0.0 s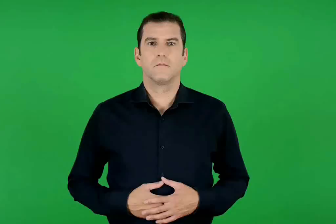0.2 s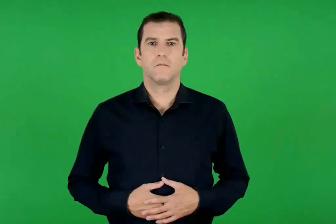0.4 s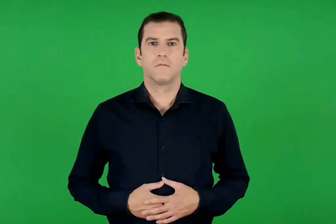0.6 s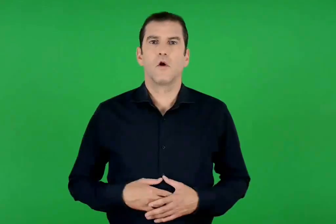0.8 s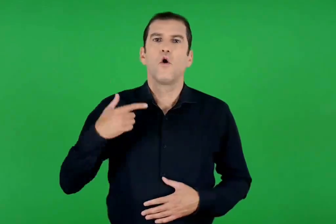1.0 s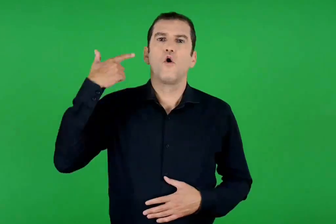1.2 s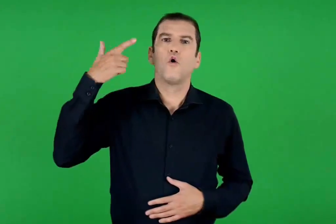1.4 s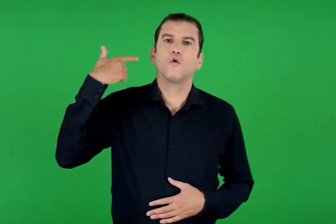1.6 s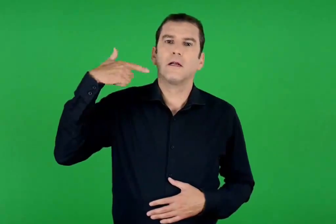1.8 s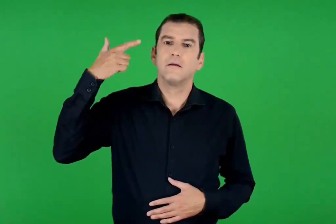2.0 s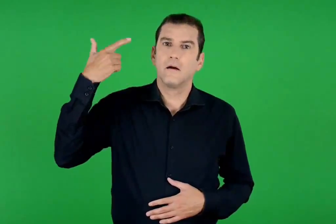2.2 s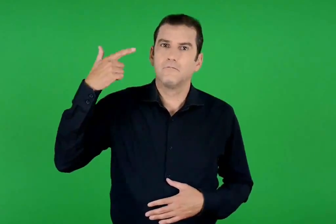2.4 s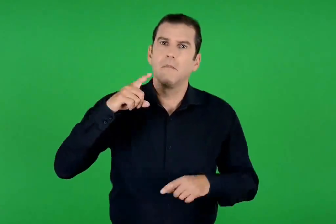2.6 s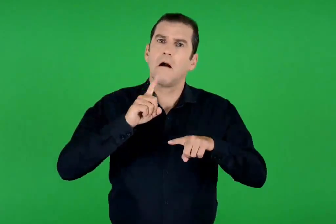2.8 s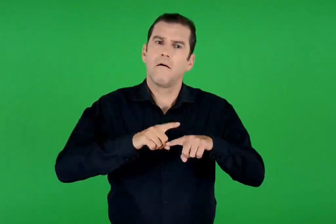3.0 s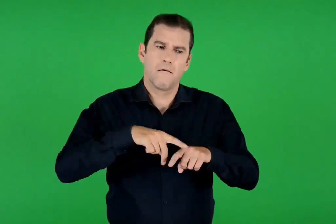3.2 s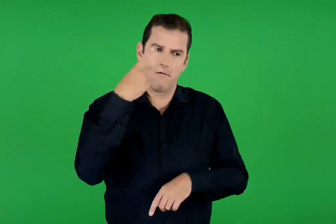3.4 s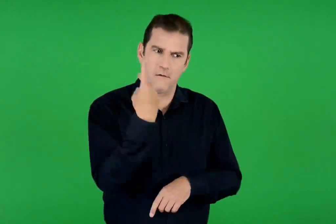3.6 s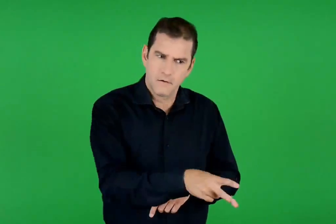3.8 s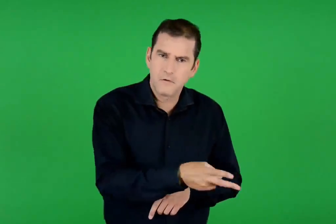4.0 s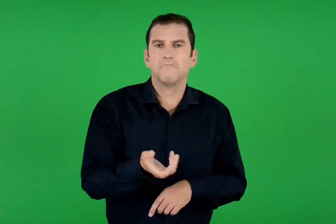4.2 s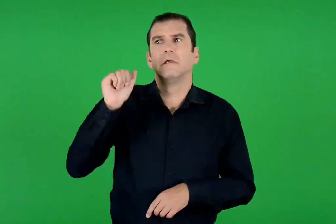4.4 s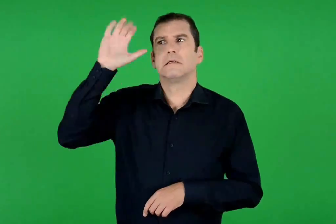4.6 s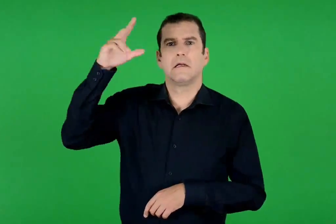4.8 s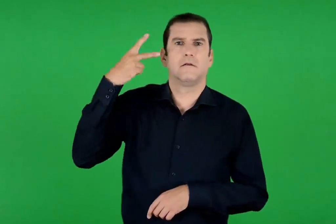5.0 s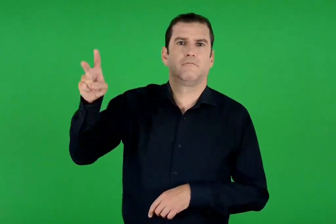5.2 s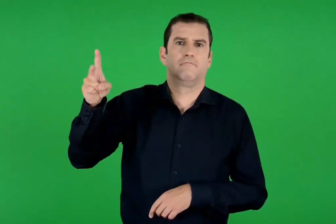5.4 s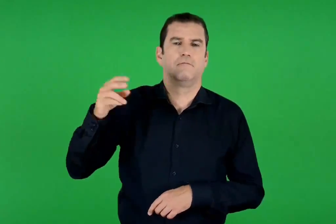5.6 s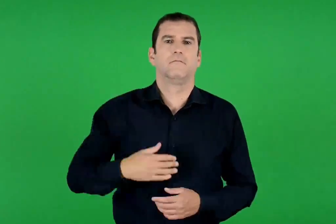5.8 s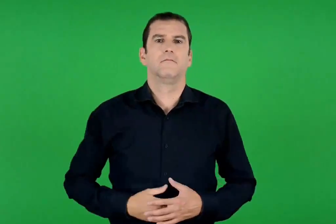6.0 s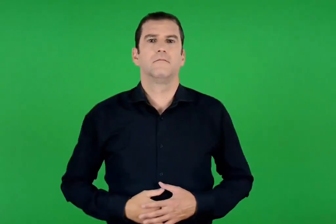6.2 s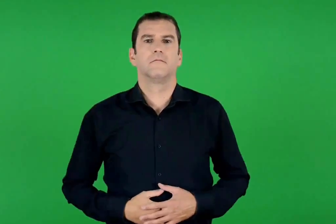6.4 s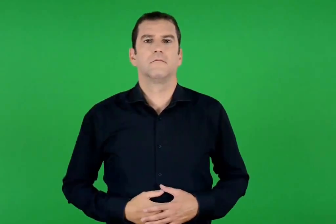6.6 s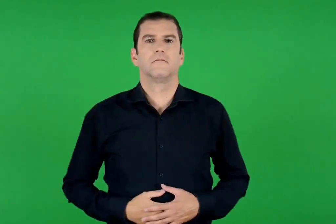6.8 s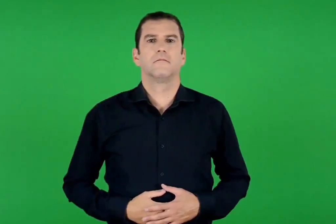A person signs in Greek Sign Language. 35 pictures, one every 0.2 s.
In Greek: από την ελληνική και ξένη λογοτεχνία
